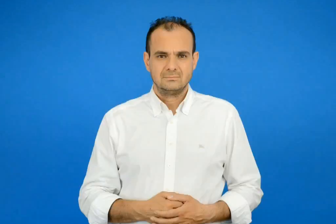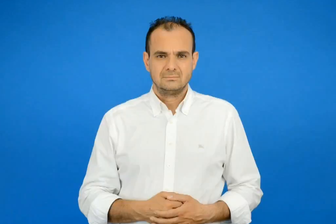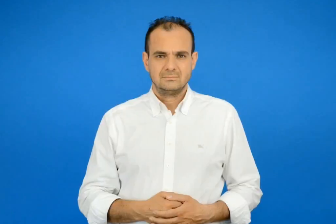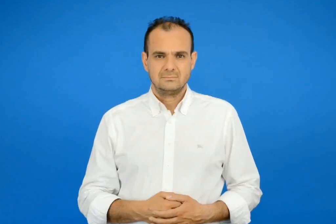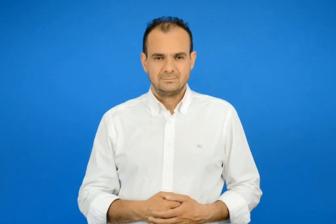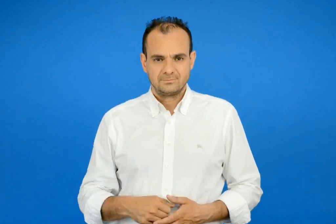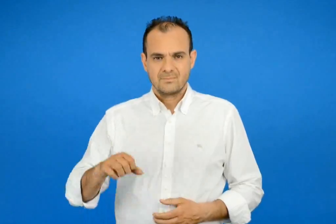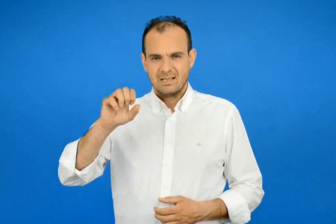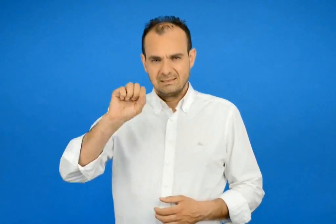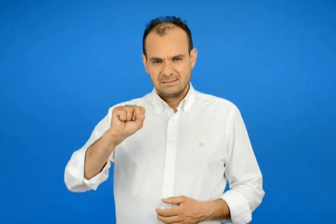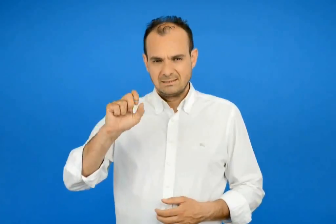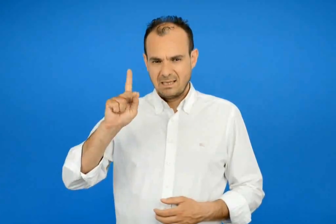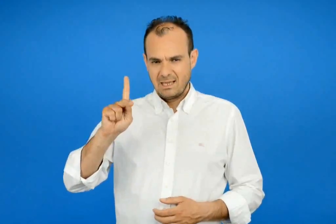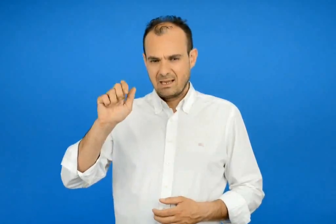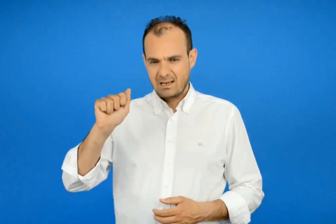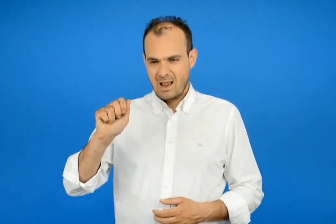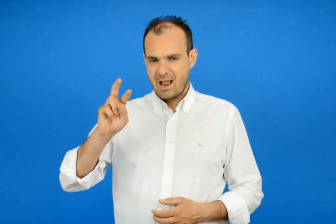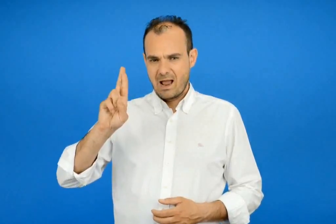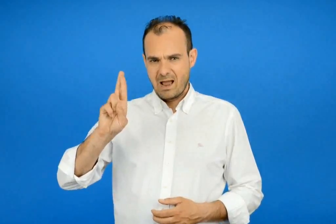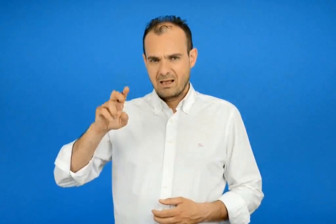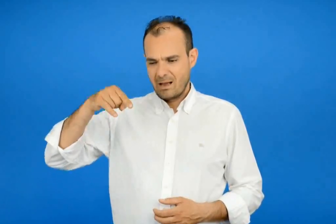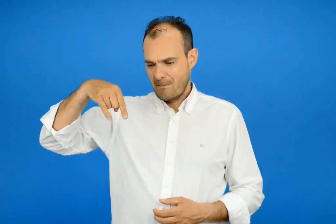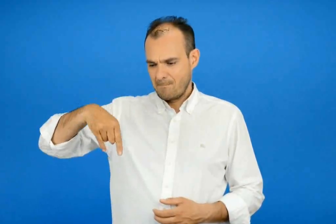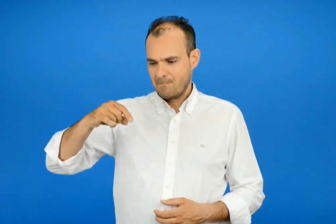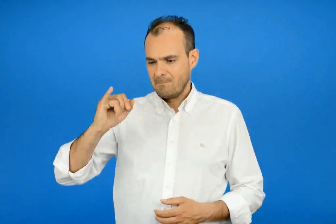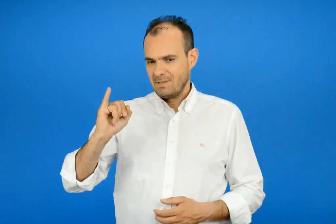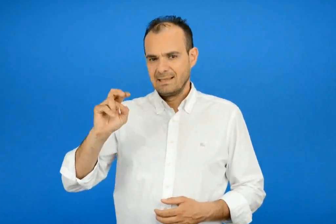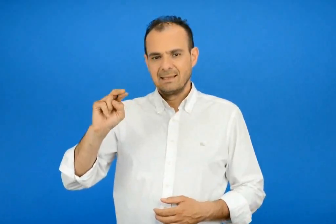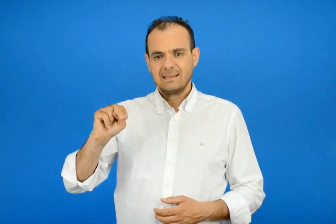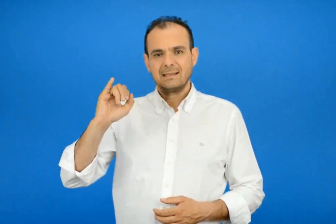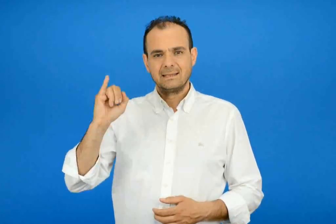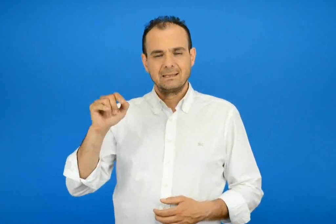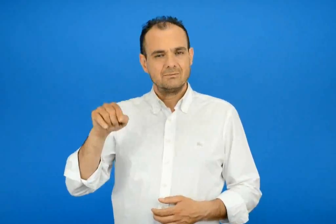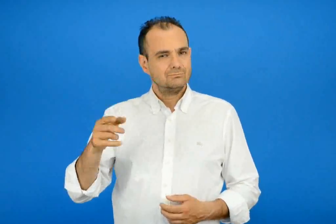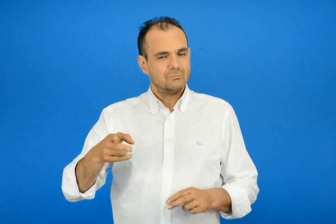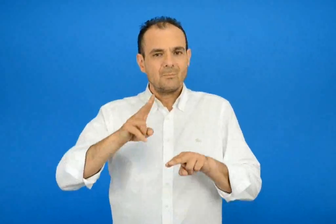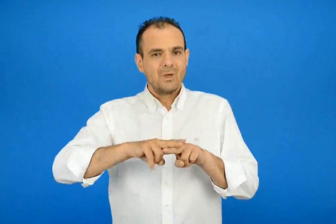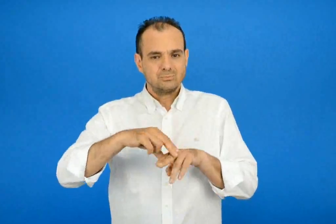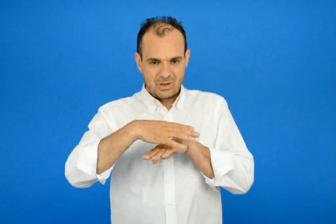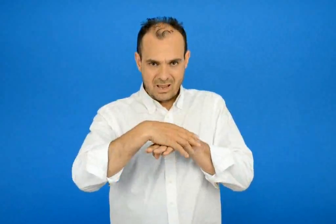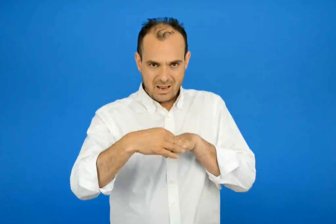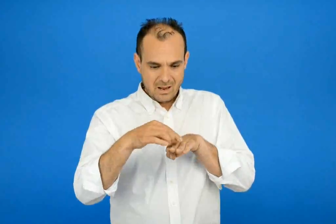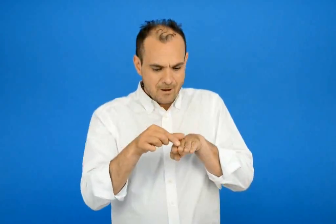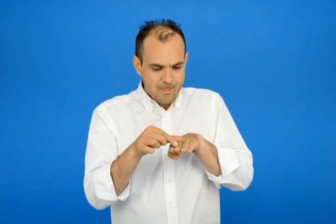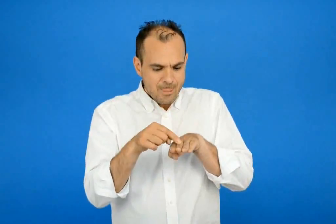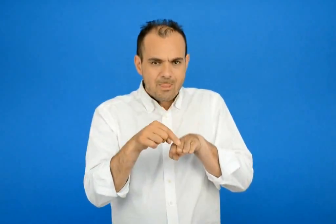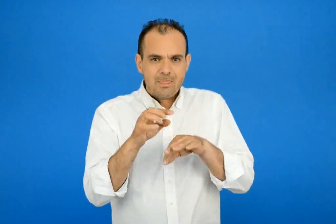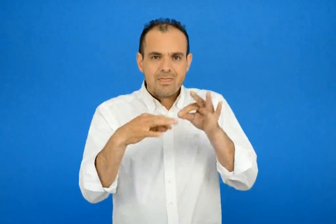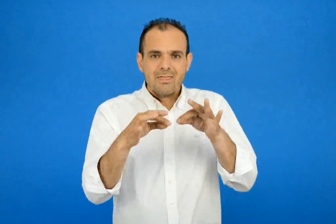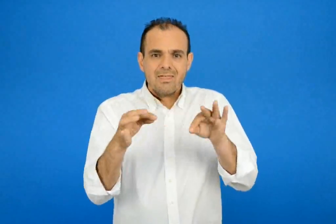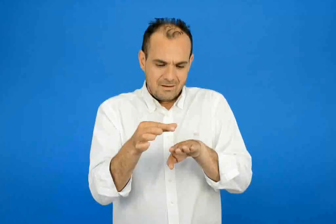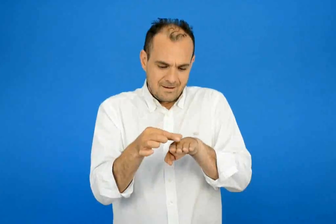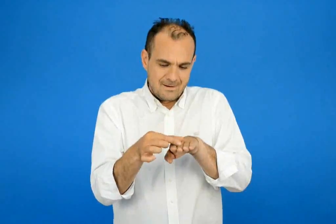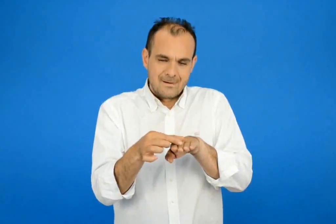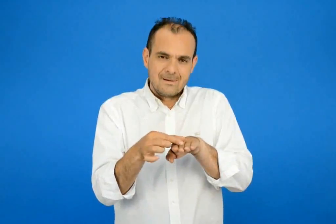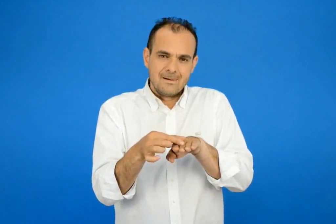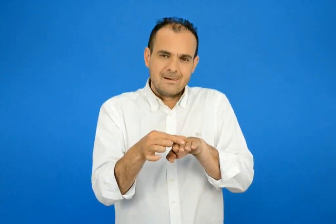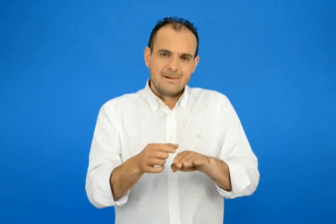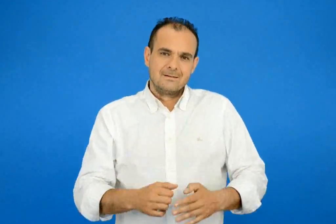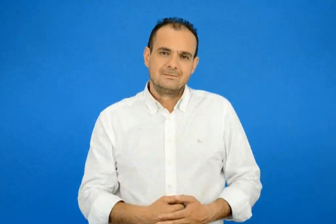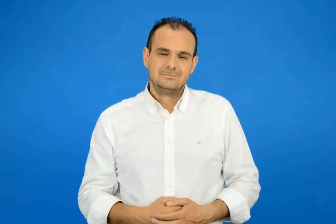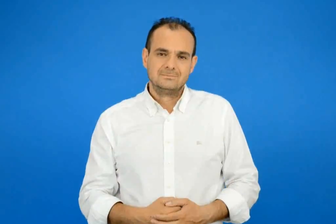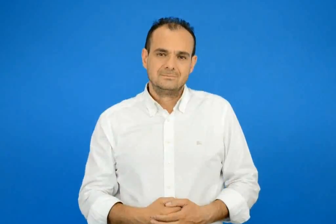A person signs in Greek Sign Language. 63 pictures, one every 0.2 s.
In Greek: σκαρπίνι το χαμηλό παπούτσι με κορδόνια
